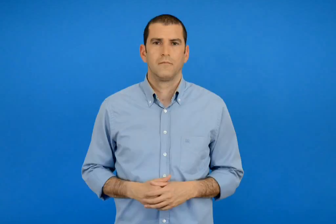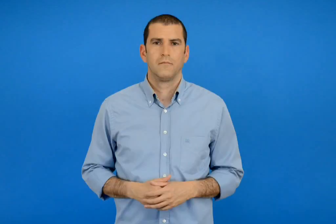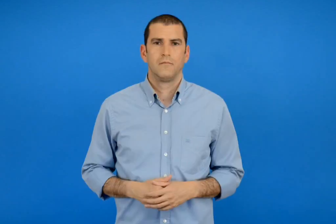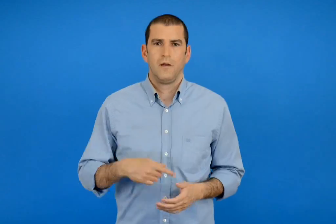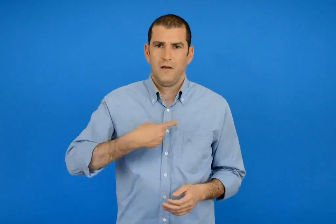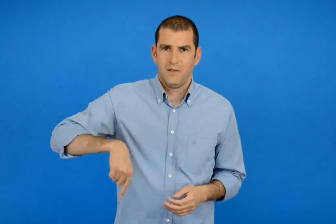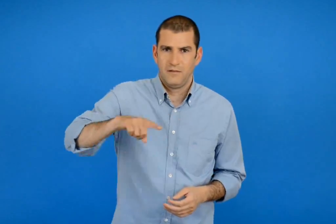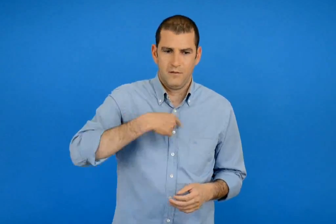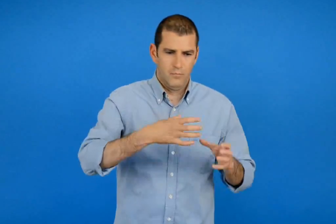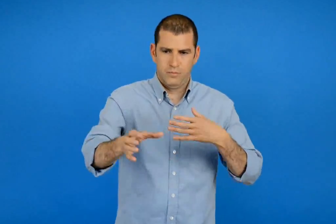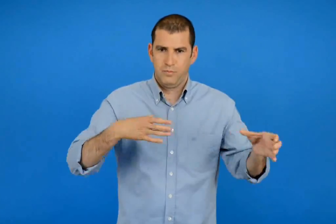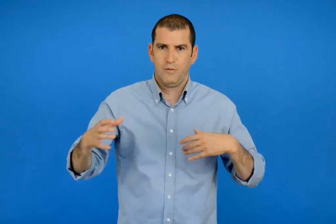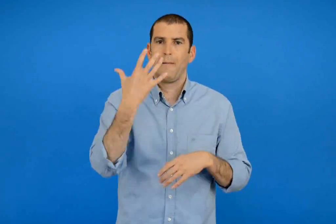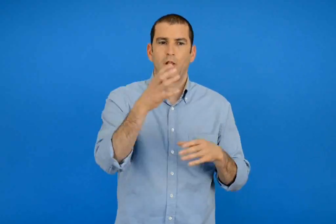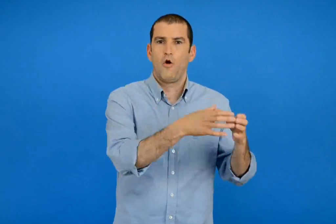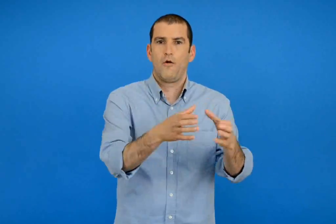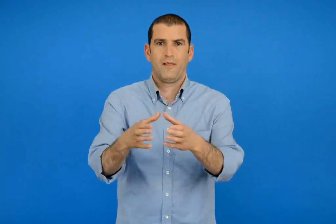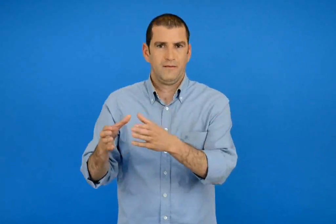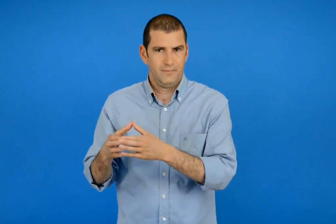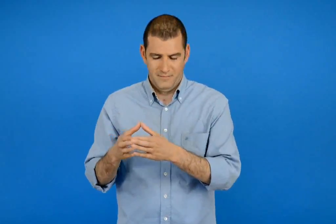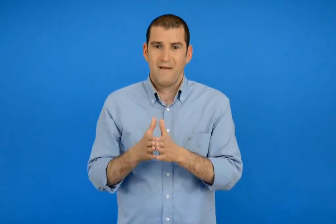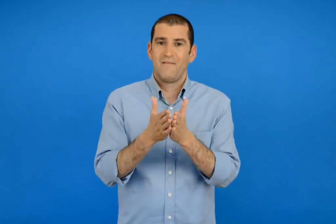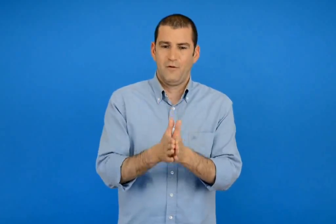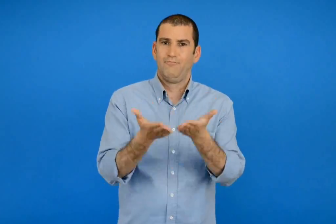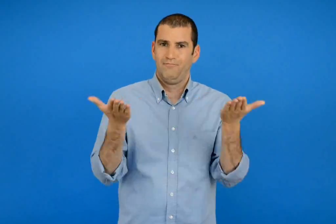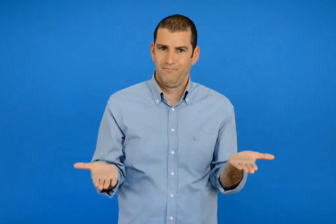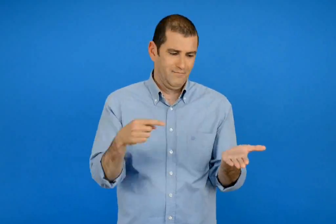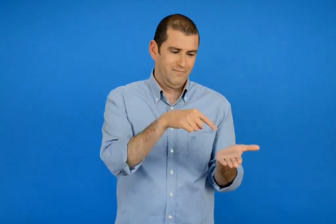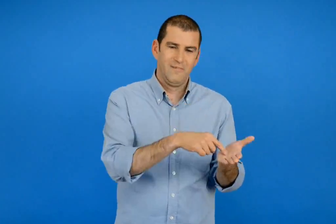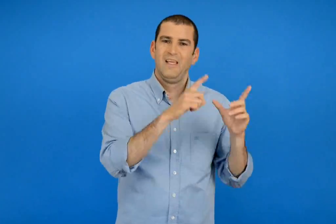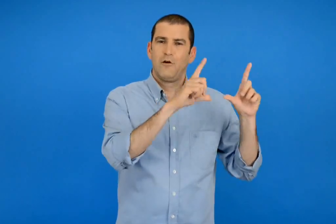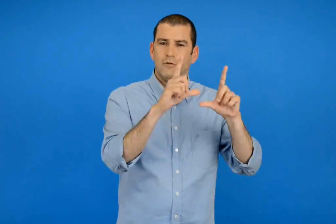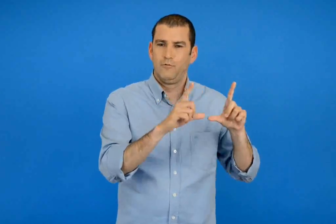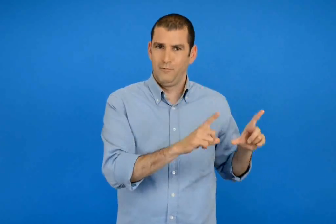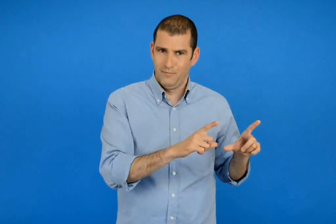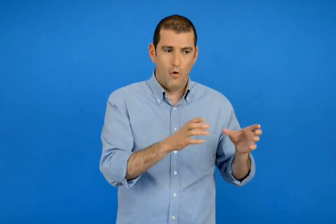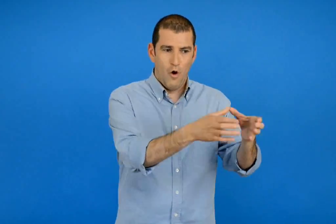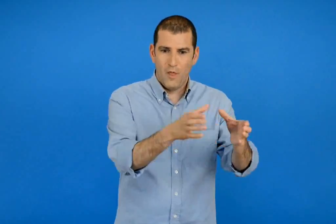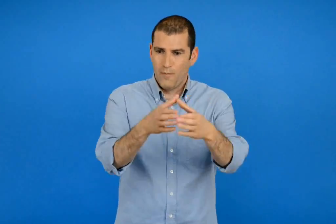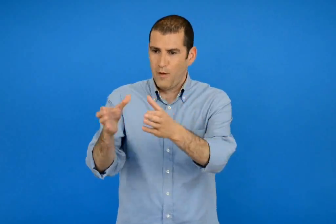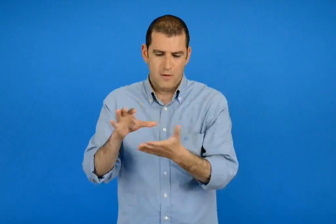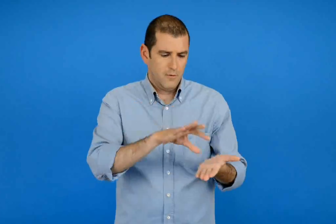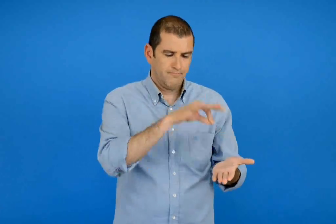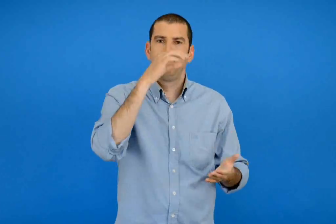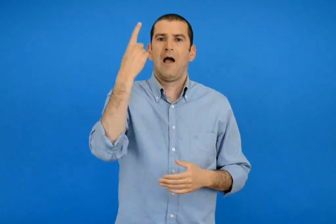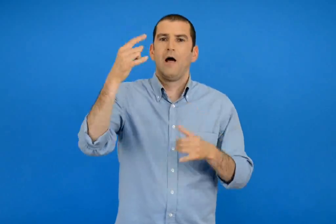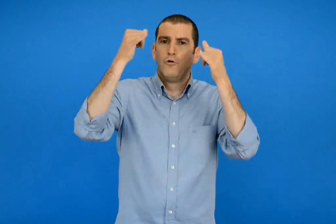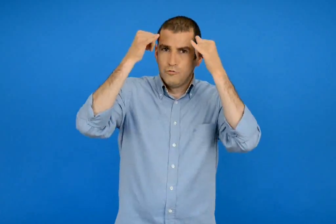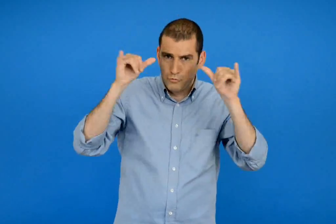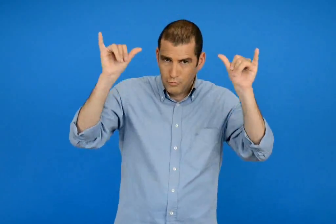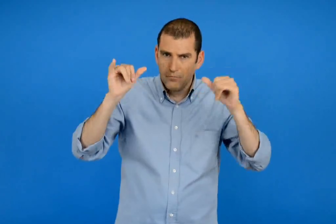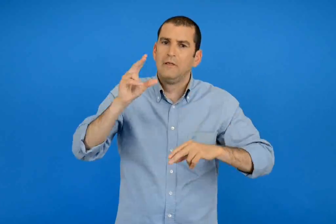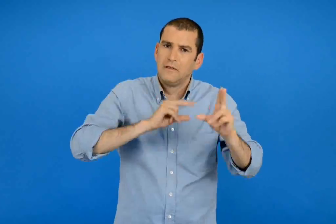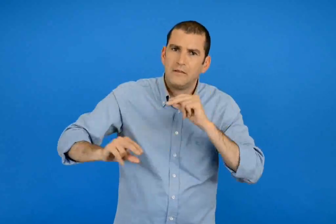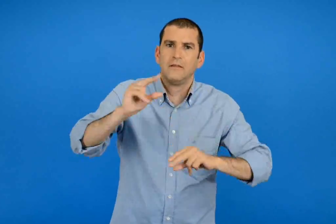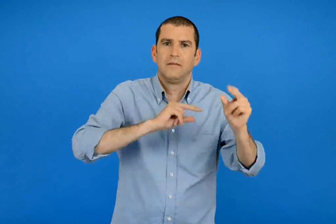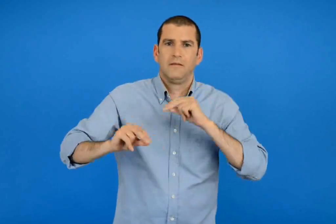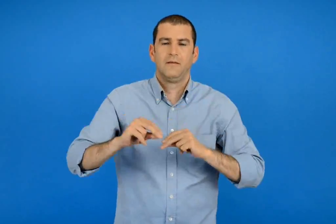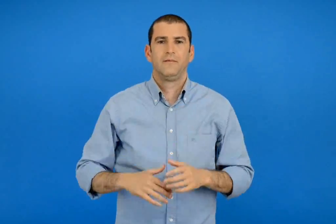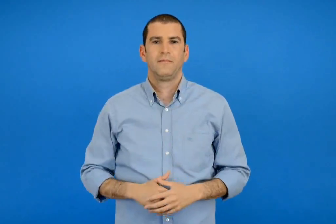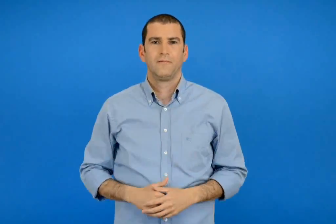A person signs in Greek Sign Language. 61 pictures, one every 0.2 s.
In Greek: χωριζόμαστε σε 5 ομάδες κάθε ομάδα διαλέγει εάν ζώο από τον πίνακα της διπλανής σελίδας και συζητάει για αυτό
